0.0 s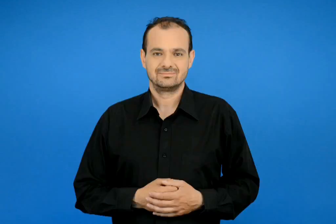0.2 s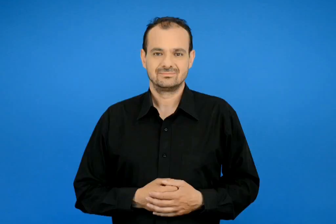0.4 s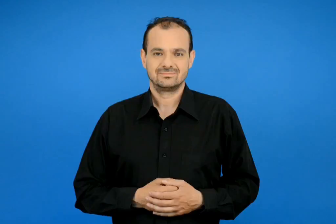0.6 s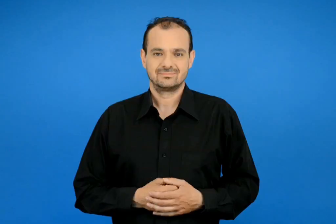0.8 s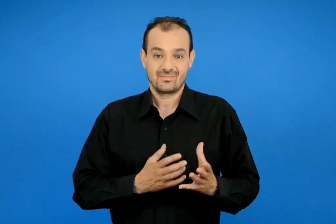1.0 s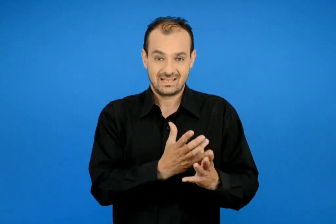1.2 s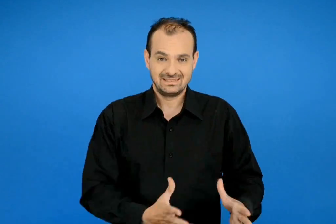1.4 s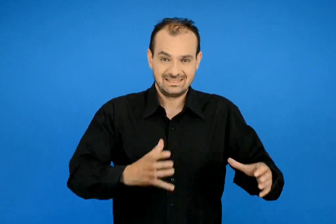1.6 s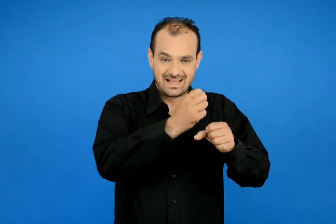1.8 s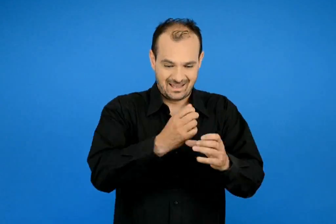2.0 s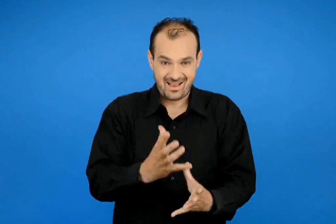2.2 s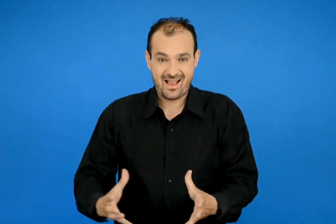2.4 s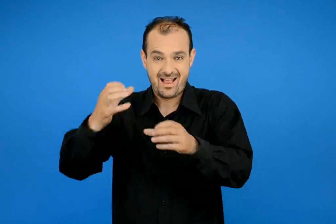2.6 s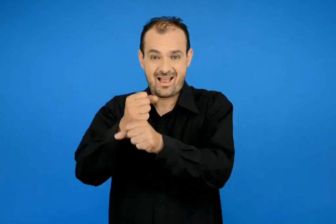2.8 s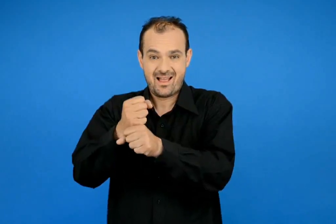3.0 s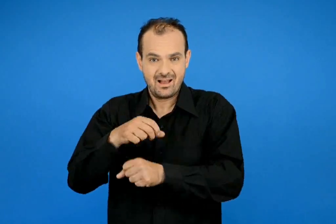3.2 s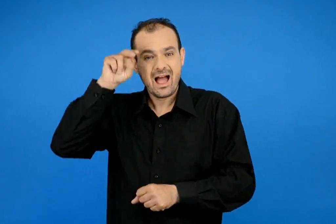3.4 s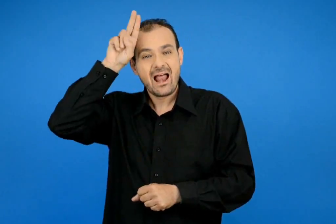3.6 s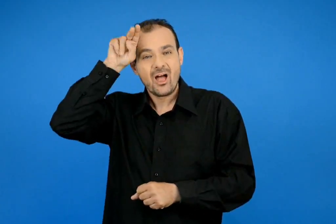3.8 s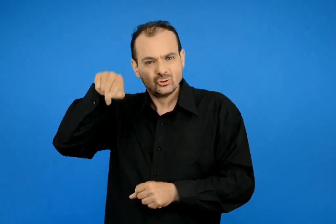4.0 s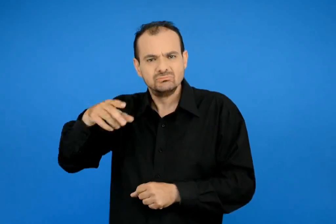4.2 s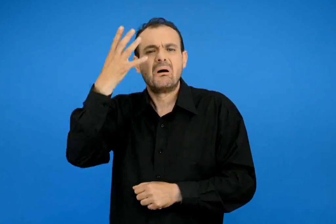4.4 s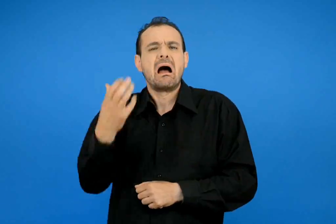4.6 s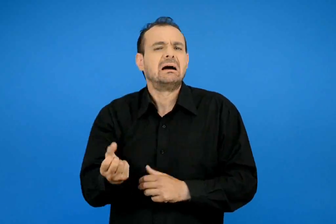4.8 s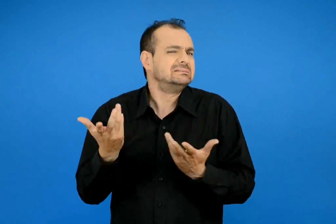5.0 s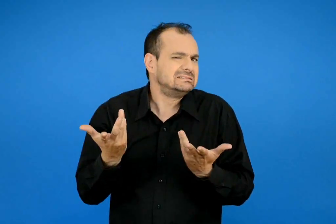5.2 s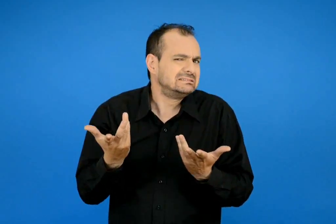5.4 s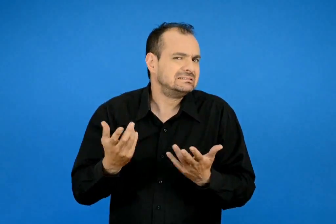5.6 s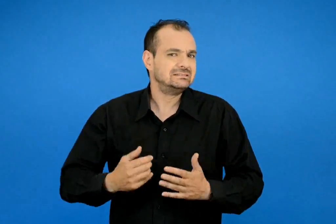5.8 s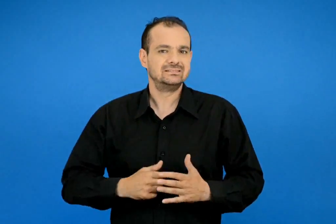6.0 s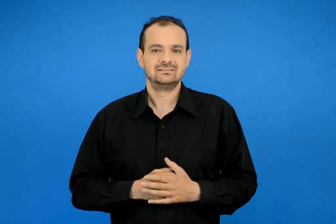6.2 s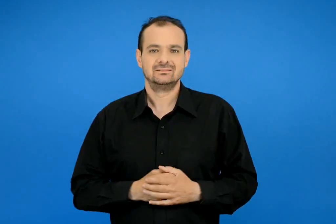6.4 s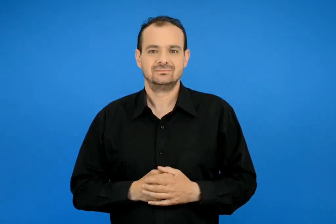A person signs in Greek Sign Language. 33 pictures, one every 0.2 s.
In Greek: τι έχει ο λαγός στα σακιά ;
